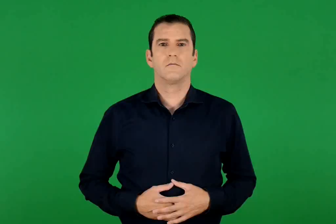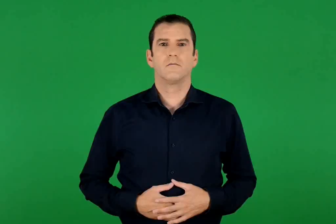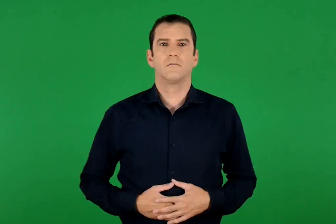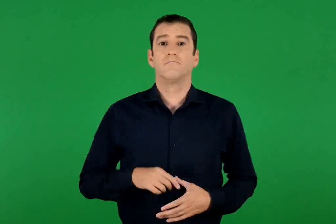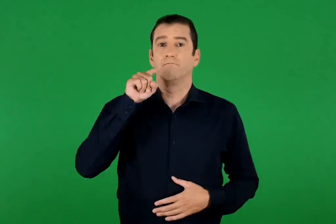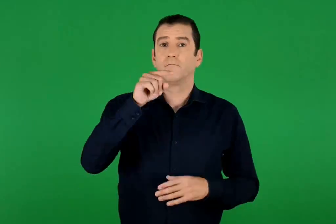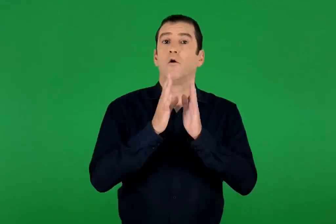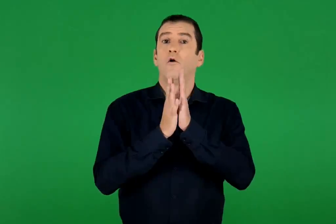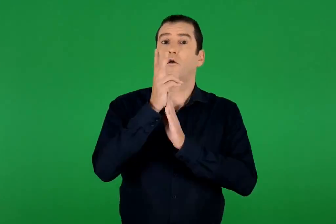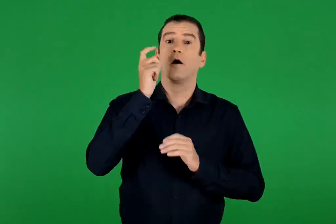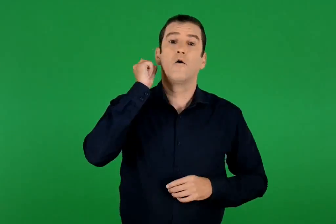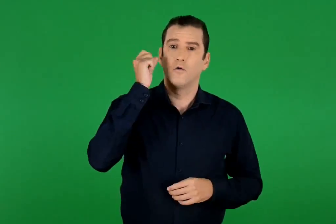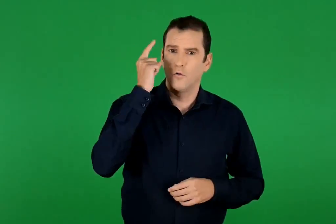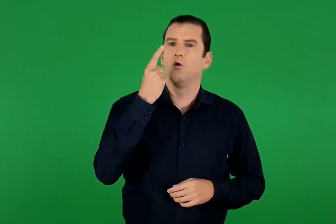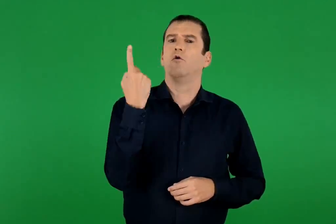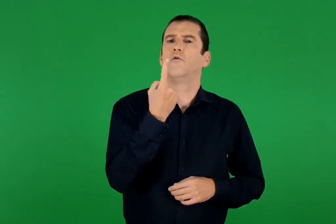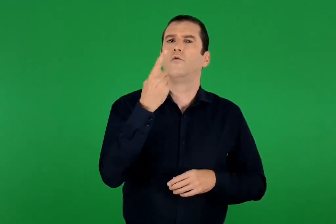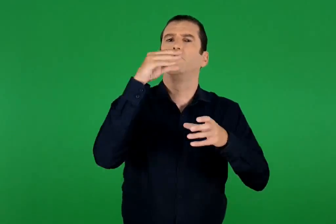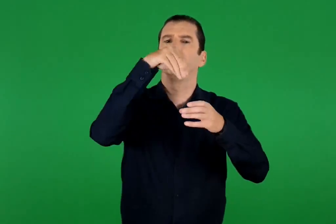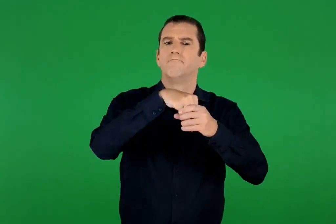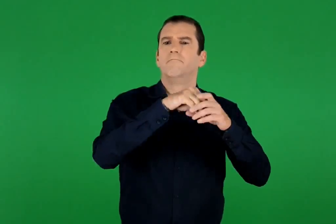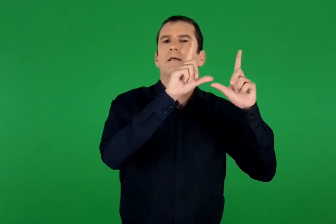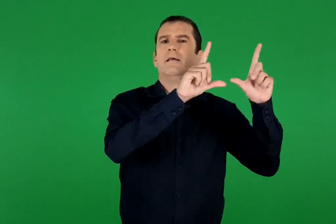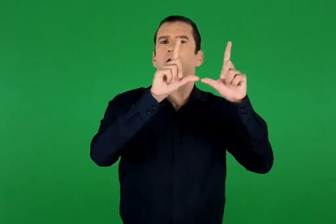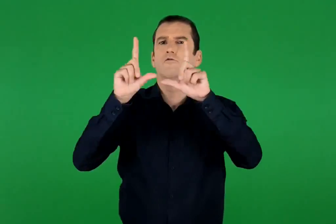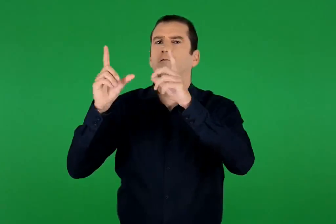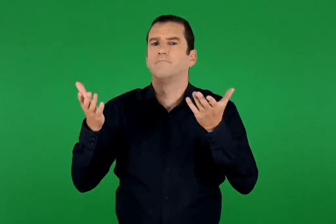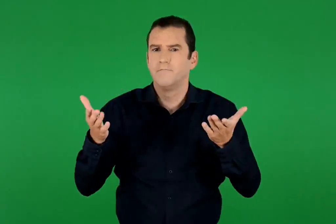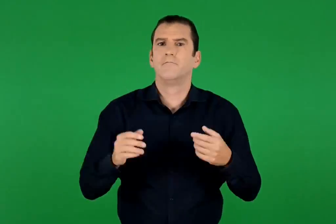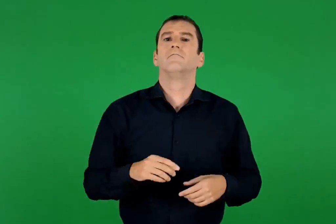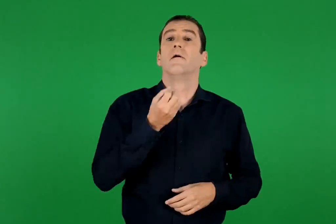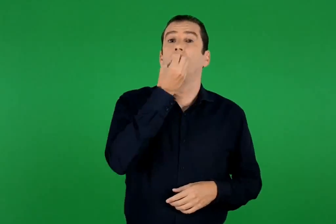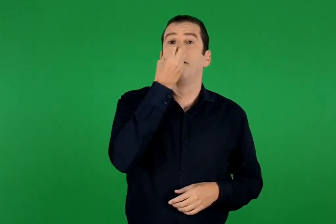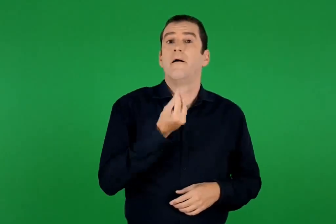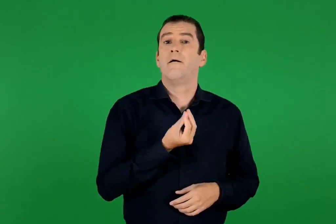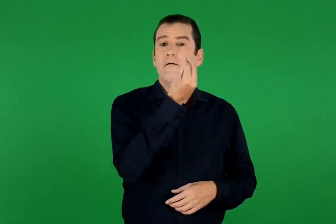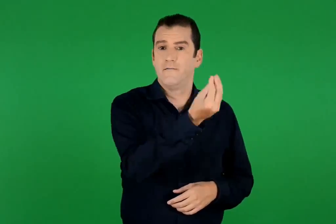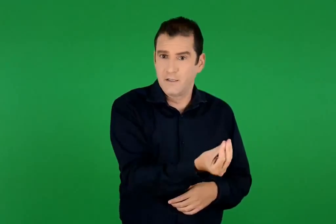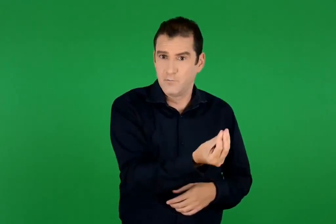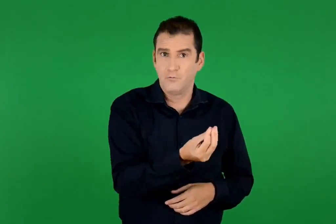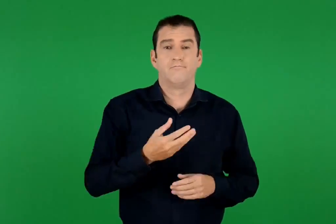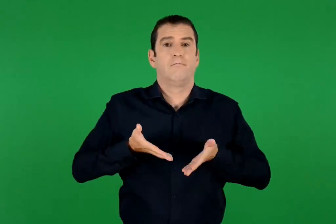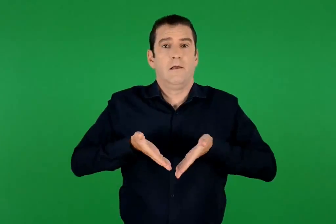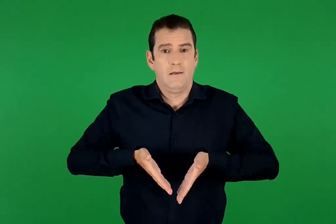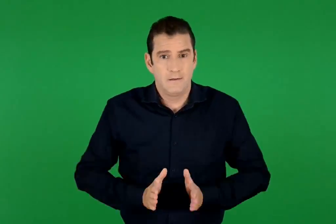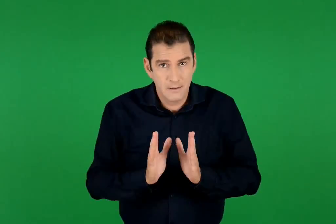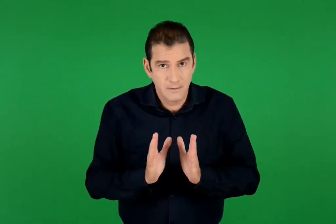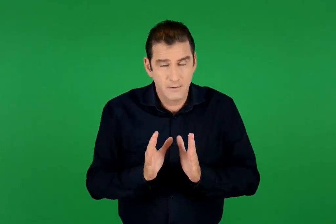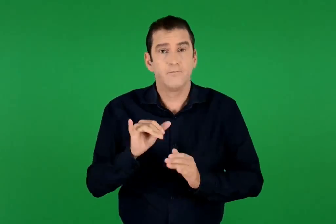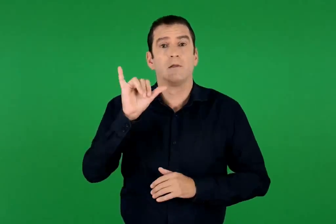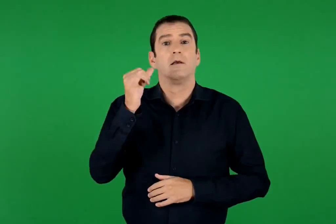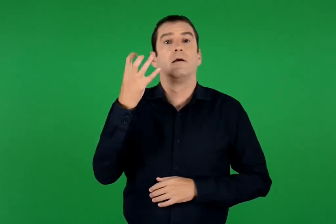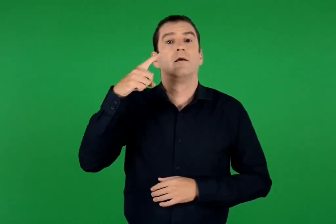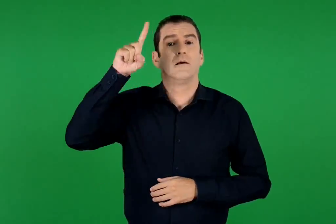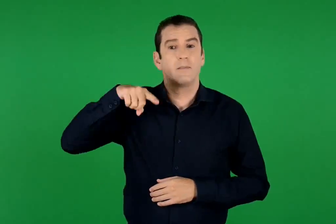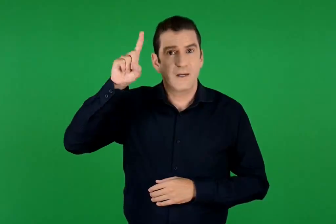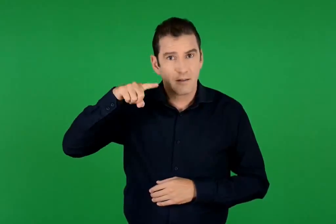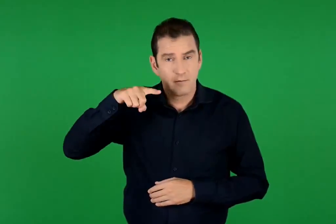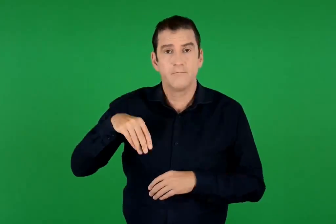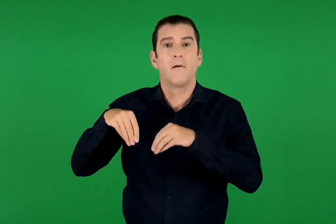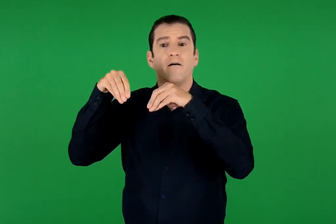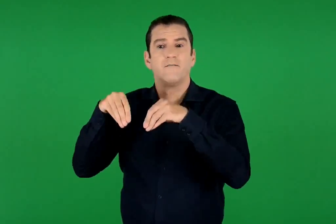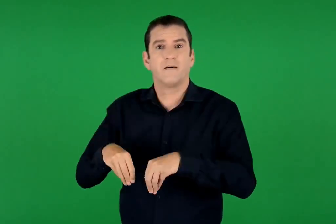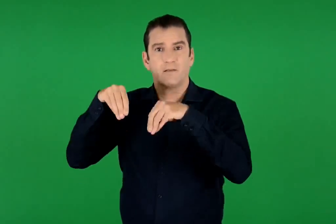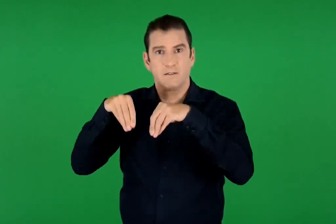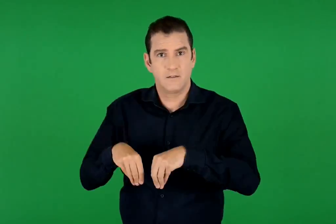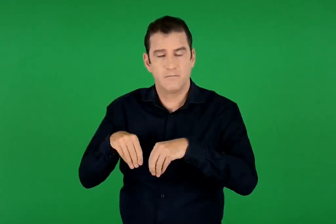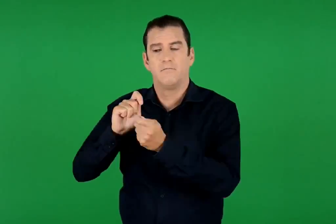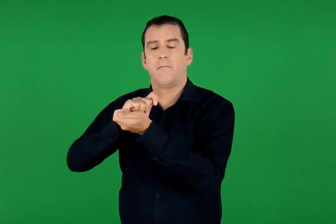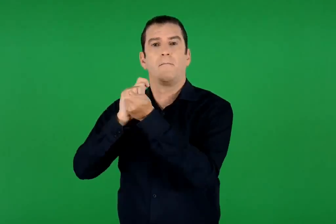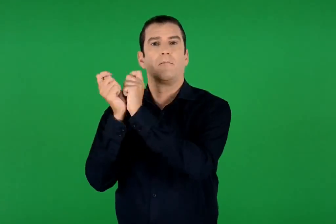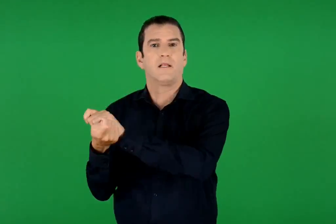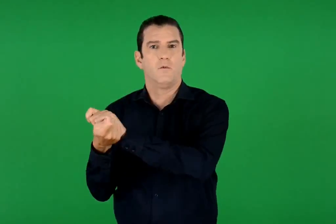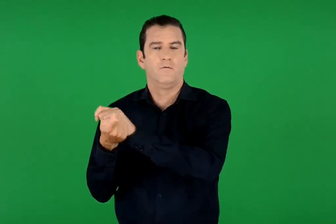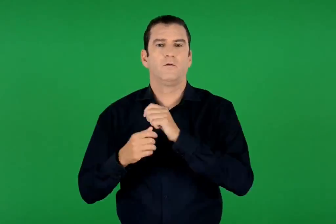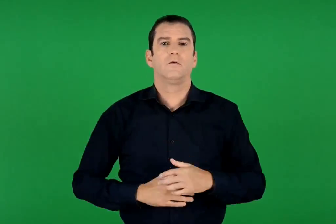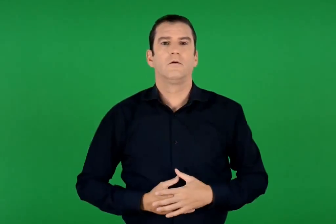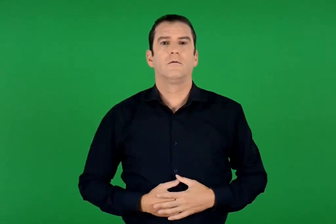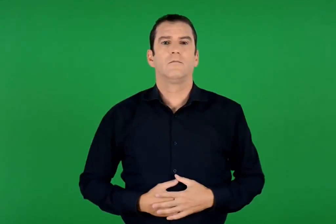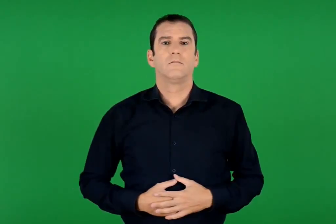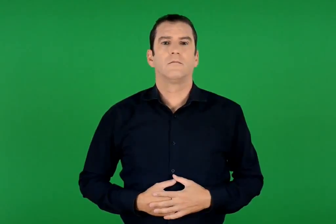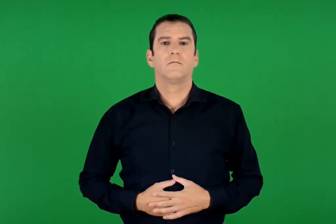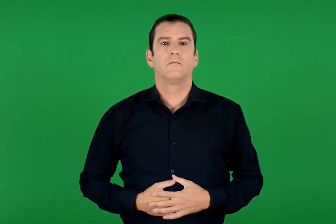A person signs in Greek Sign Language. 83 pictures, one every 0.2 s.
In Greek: στο δωδεκάορτο συνήθως συμπεριλαμβάνονται οι παρακάτω εικόνες ευαγγελισμός , γέννηση , υπαπαντή , βάπτιση , μεταμόρφωση
